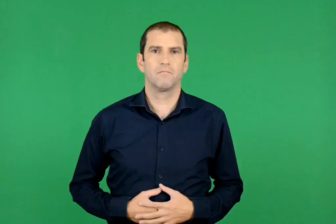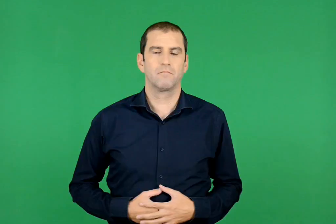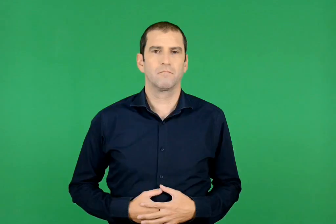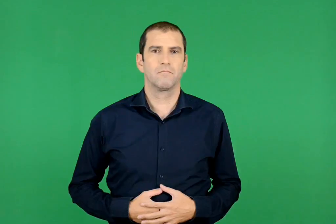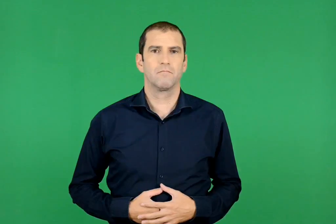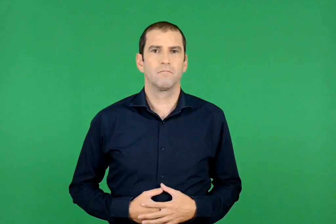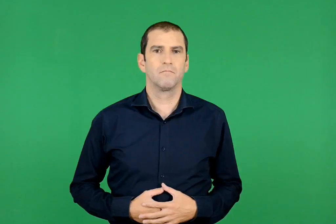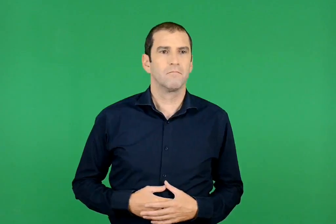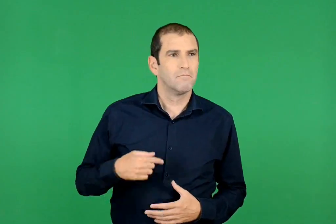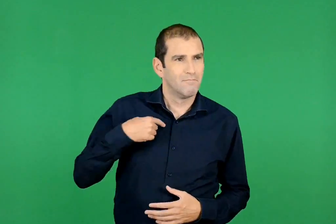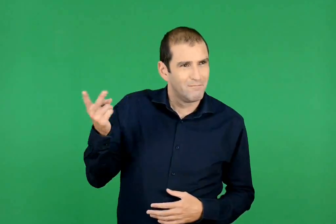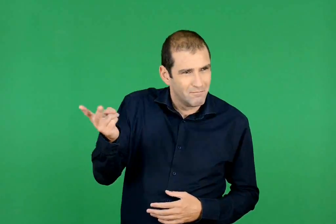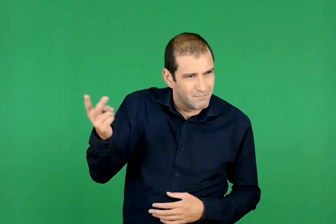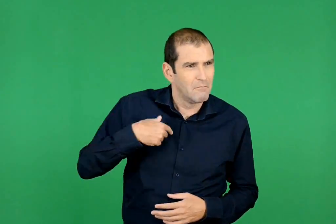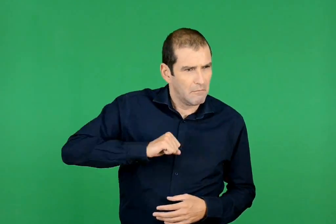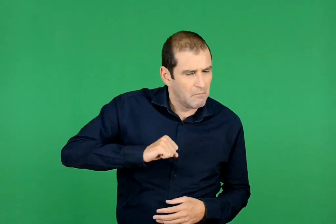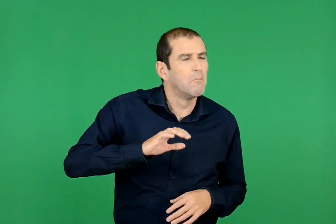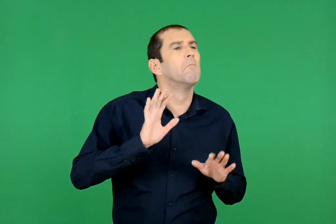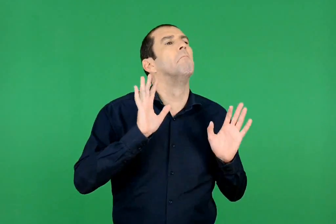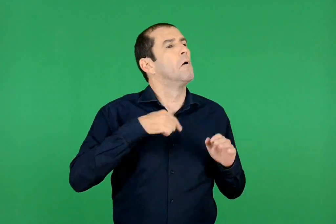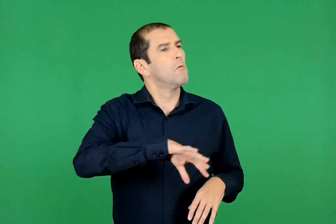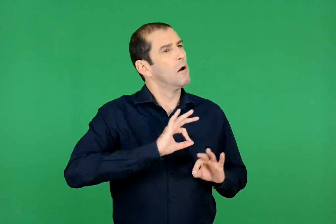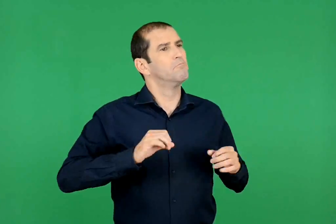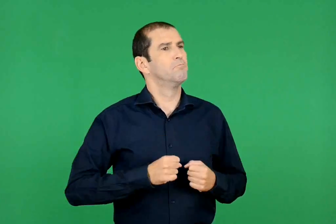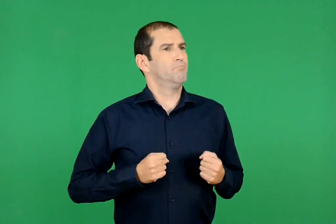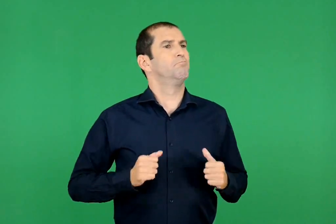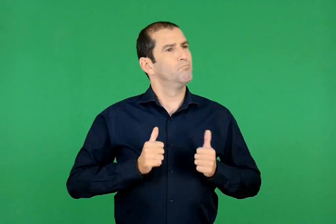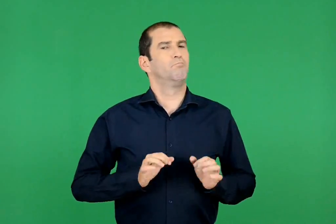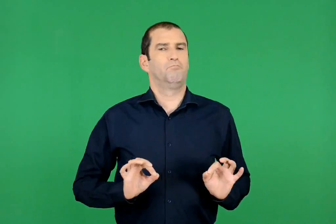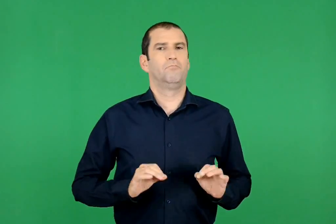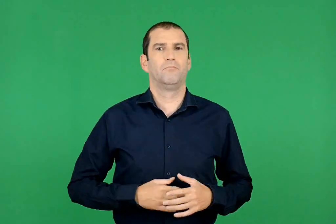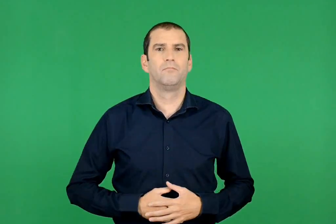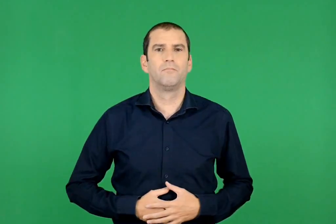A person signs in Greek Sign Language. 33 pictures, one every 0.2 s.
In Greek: δεν τους φοβόμαστε πια τόσο πολύ. είχαμε ξεθαρρέψει
